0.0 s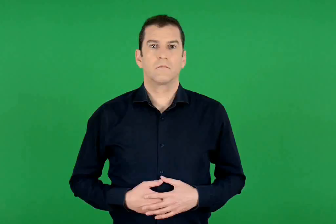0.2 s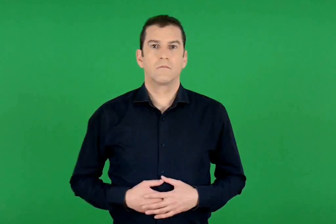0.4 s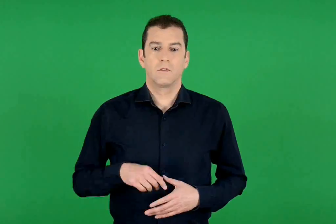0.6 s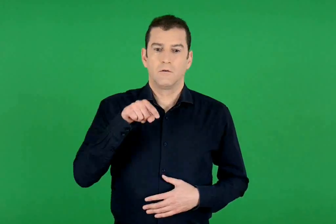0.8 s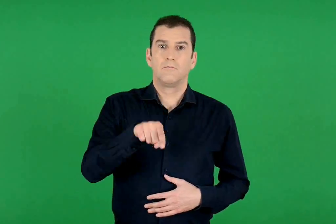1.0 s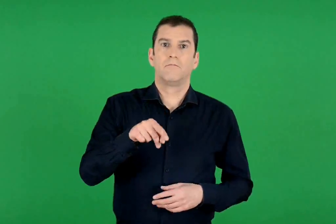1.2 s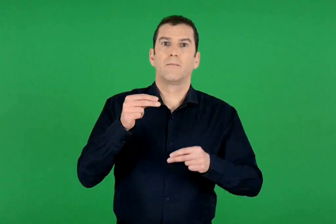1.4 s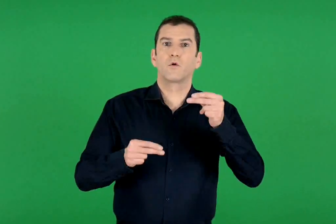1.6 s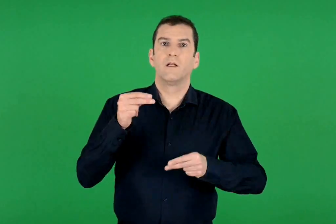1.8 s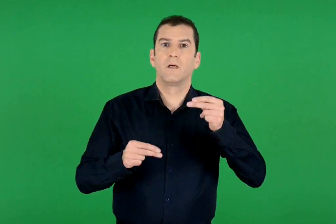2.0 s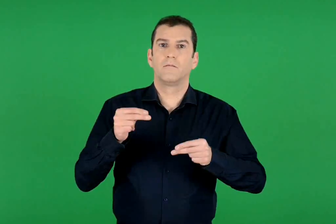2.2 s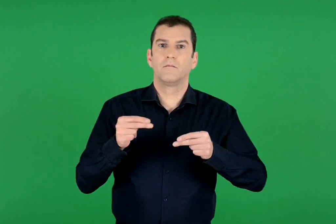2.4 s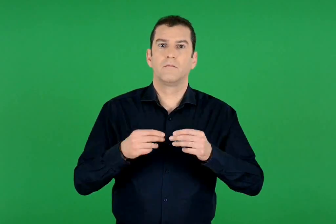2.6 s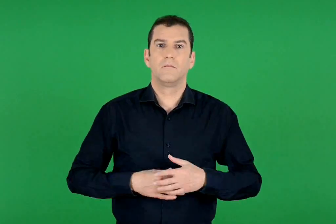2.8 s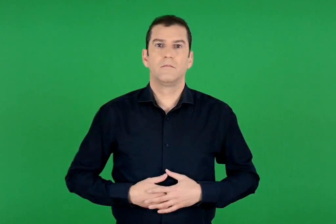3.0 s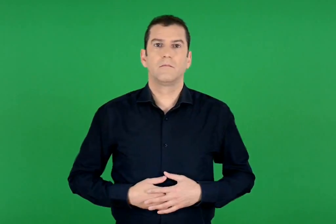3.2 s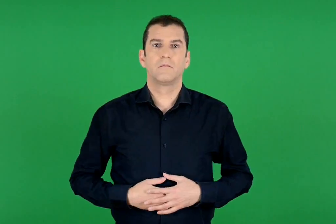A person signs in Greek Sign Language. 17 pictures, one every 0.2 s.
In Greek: το πρόβλημα
